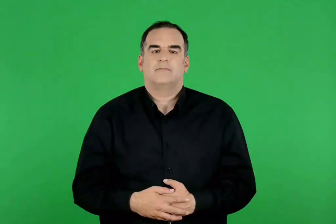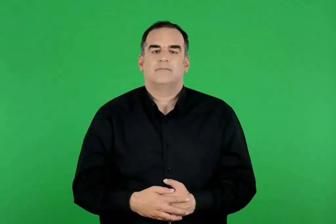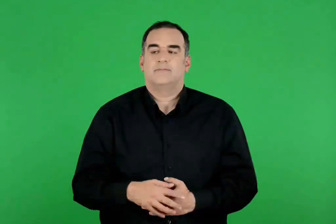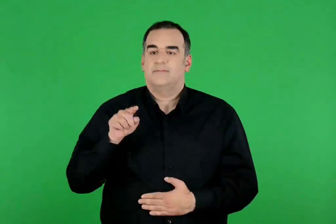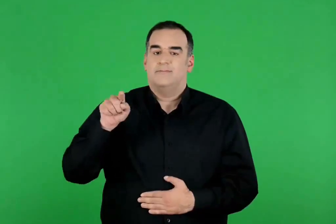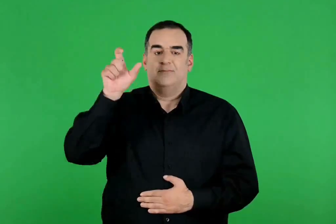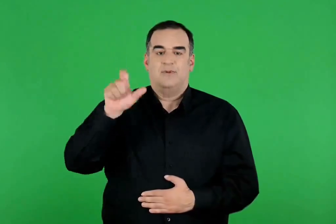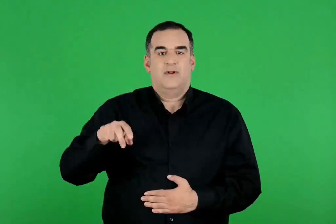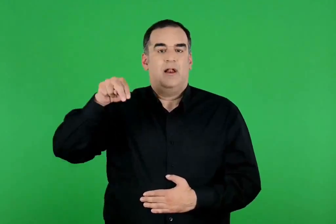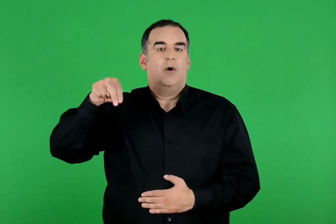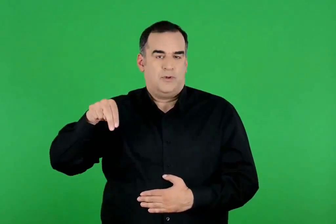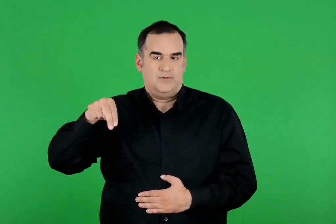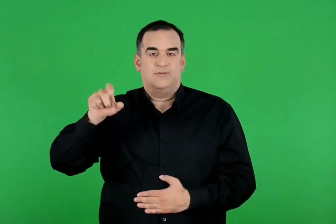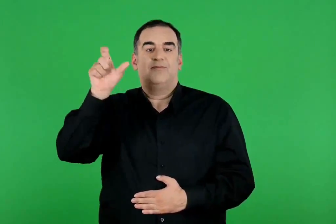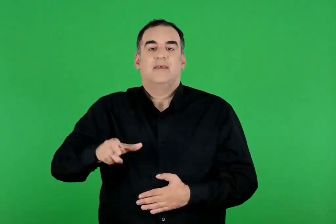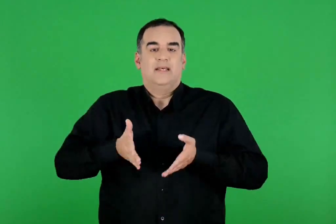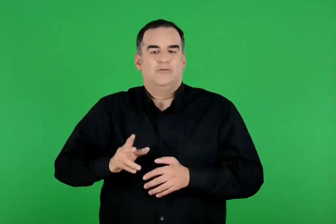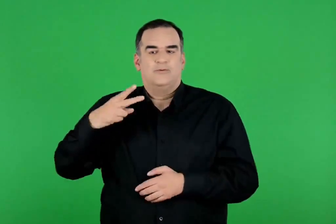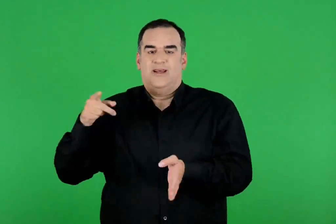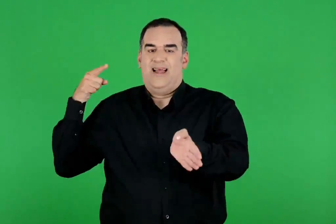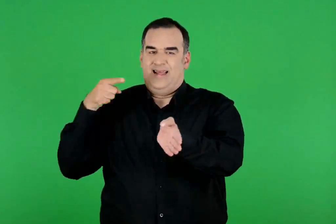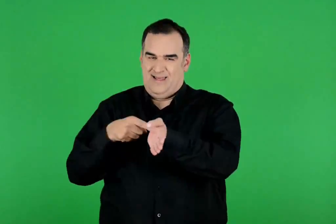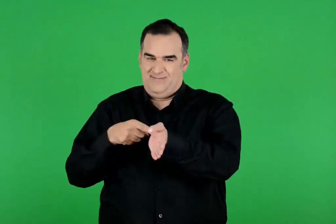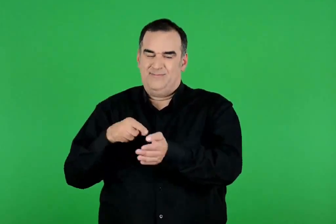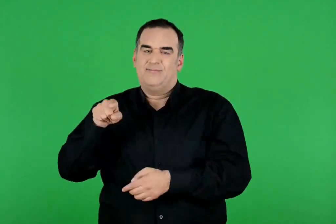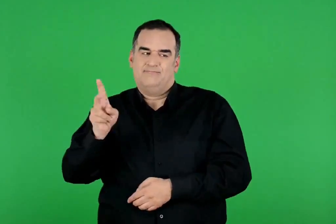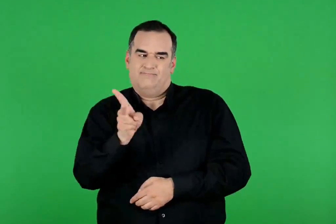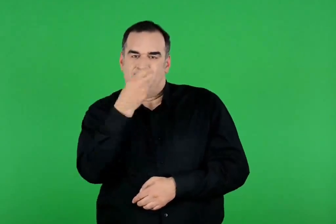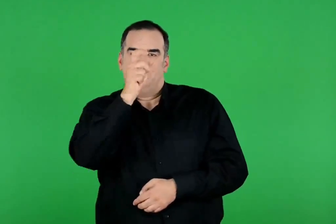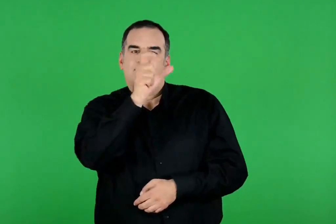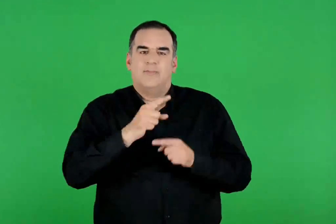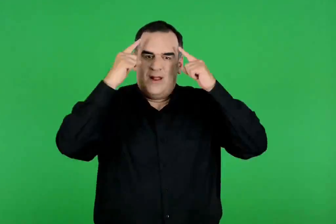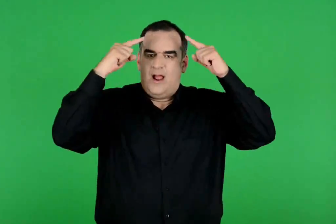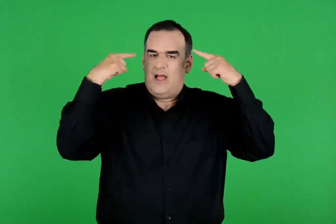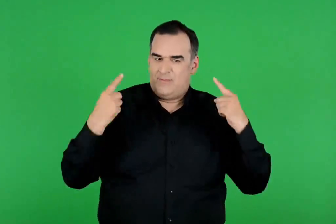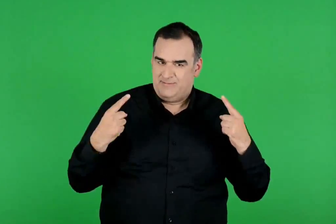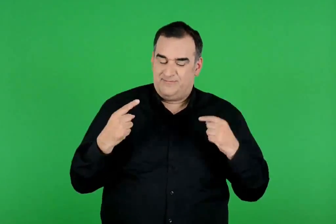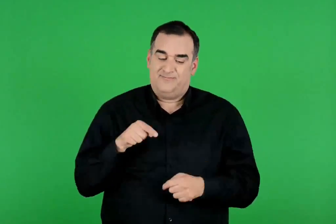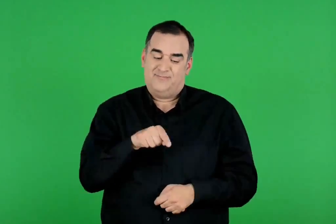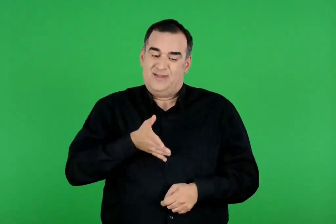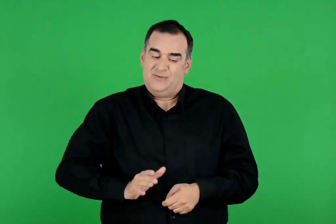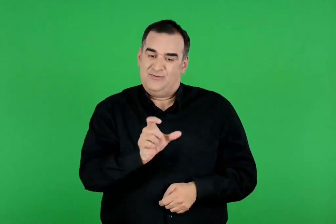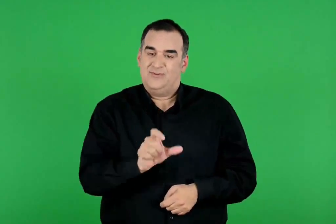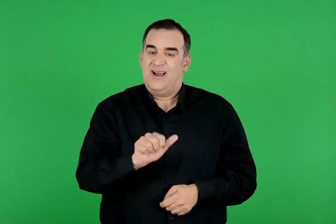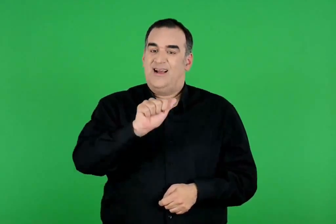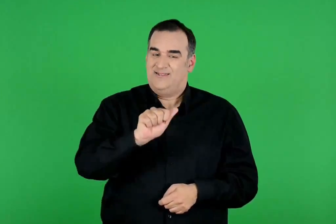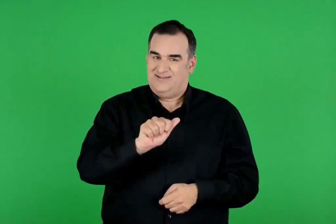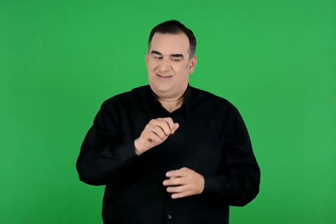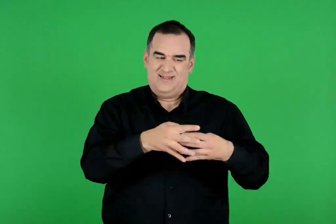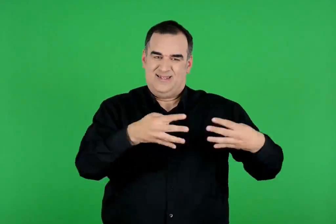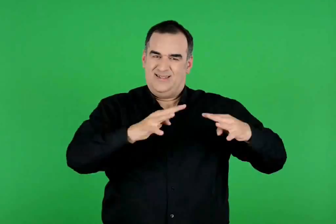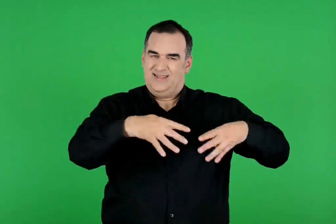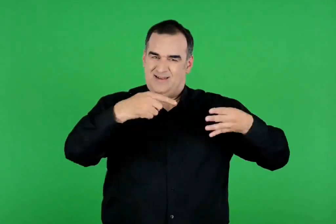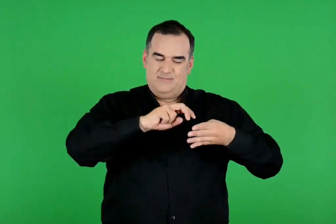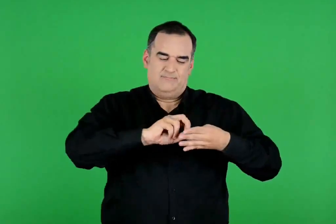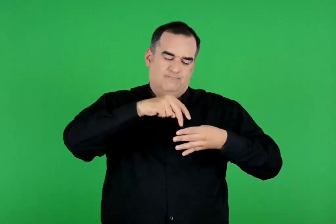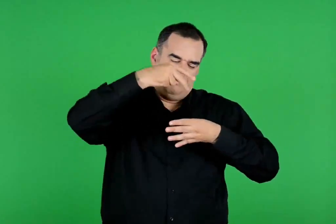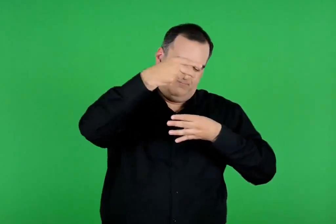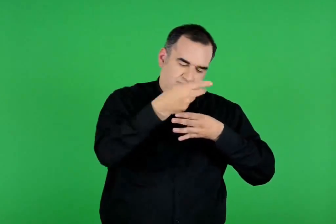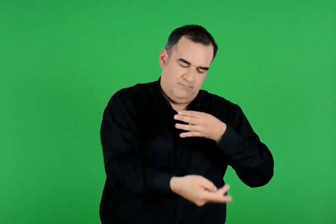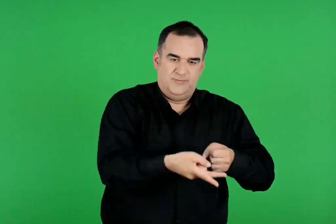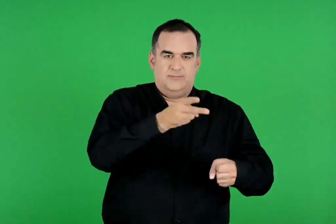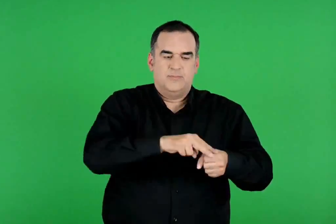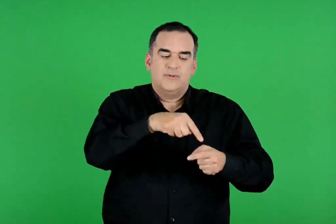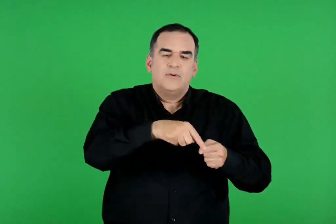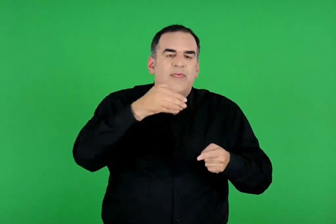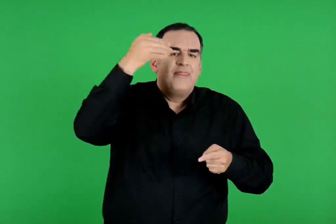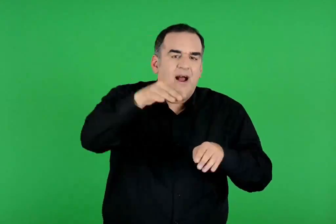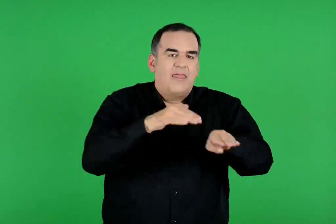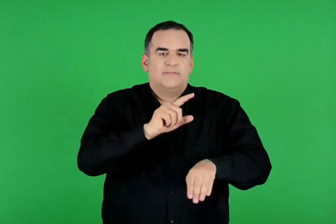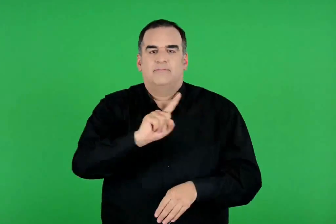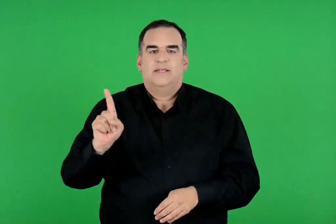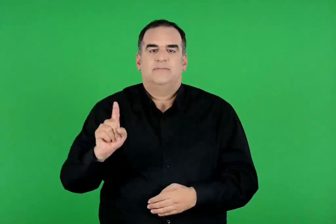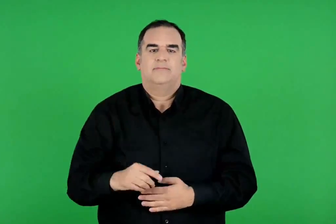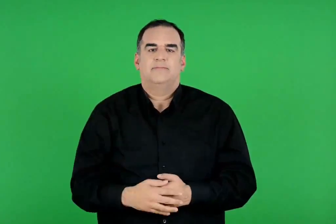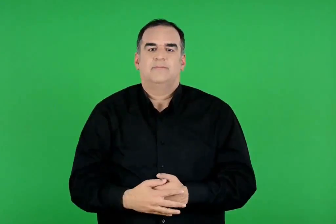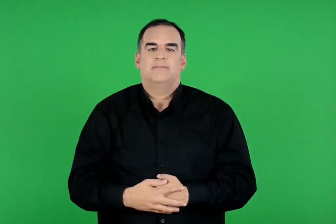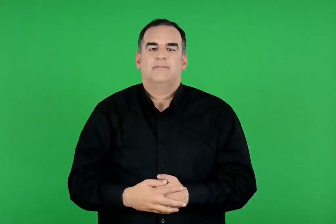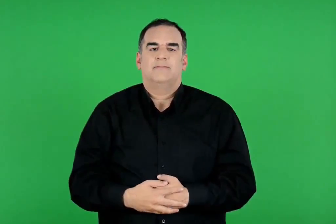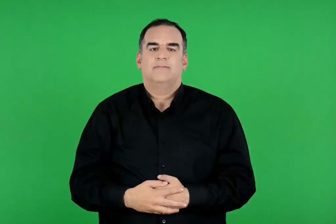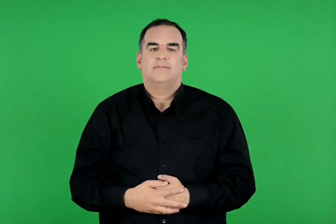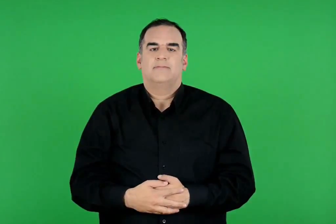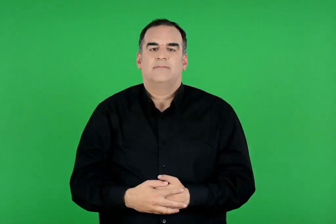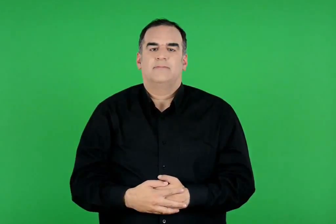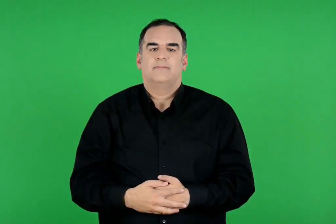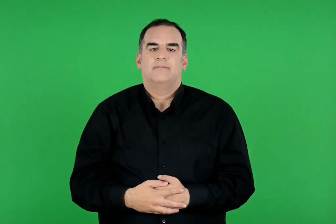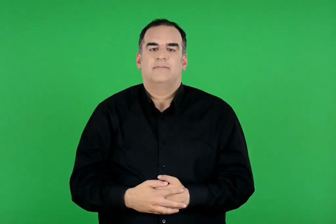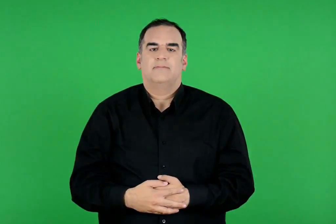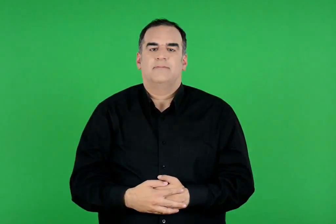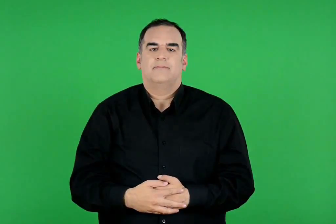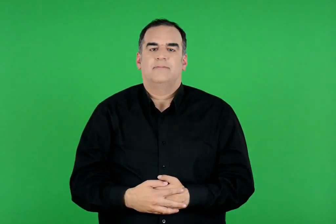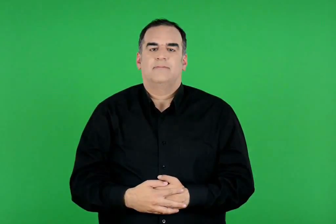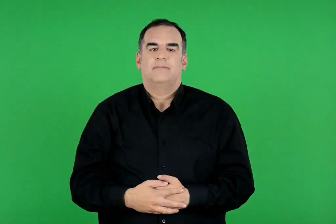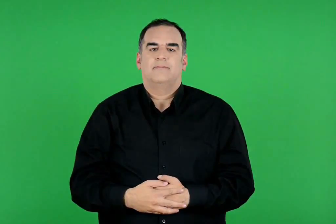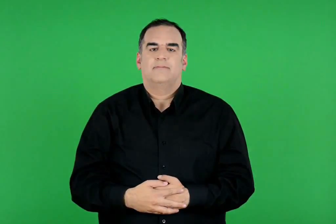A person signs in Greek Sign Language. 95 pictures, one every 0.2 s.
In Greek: η ανδρομάχη πέφτει στα χέρια του νεοπτόλεμου , του γιου του αχιλλέα. τον γιο της , τον αστυάνακτα , τον γκρέμισαν από τα τείχη της τροίας , για να μη ζητήσει αργότερα εκδίκηση
